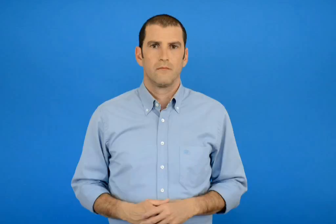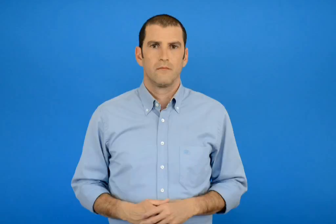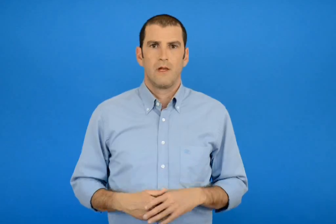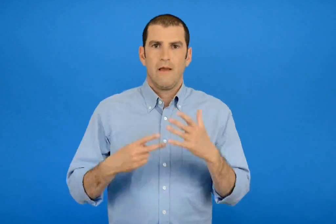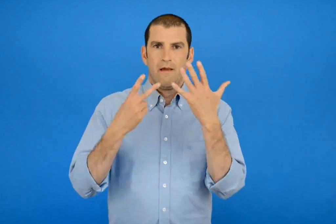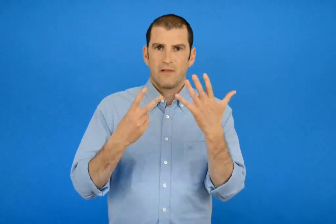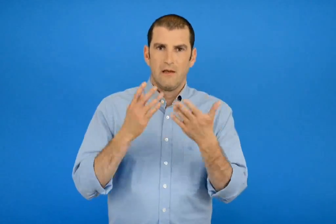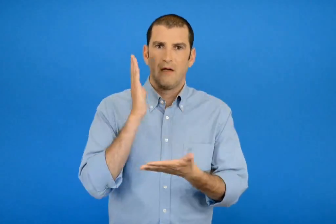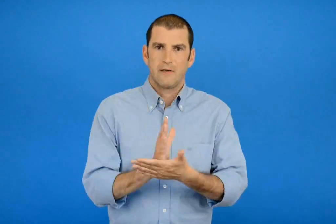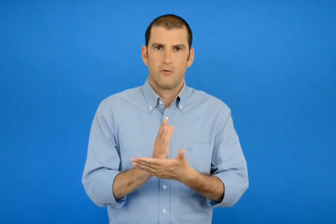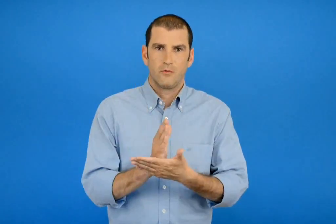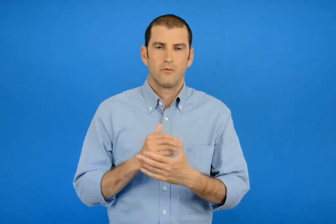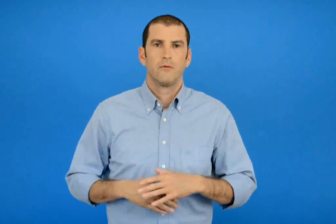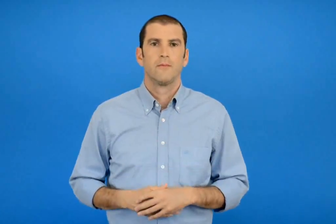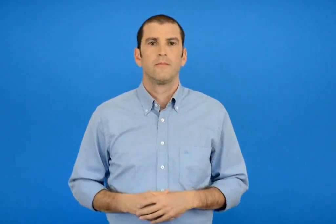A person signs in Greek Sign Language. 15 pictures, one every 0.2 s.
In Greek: 7 ακριβώς
